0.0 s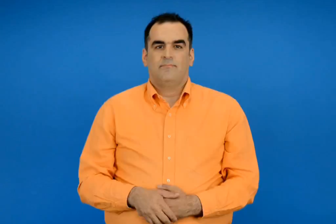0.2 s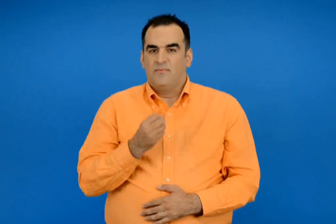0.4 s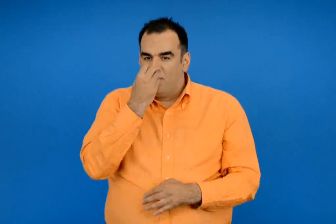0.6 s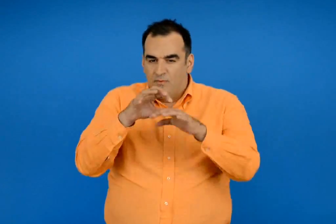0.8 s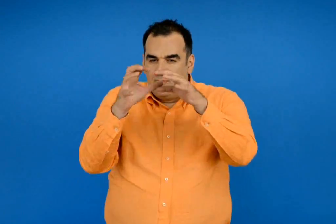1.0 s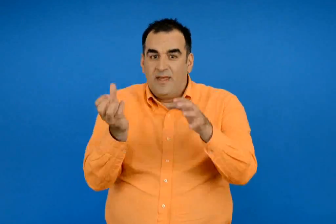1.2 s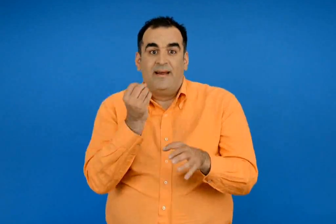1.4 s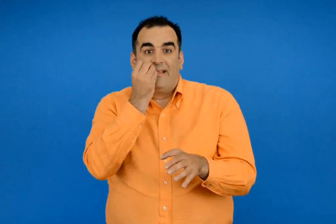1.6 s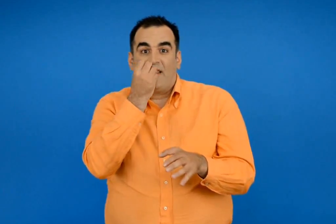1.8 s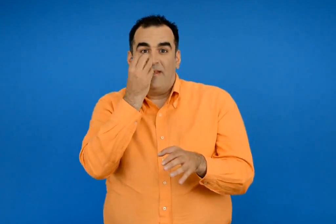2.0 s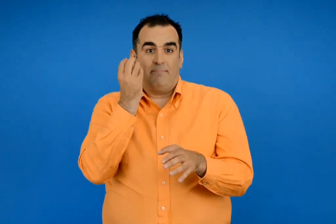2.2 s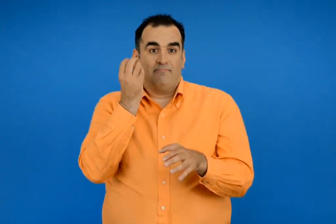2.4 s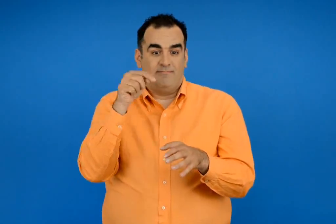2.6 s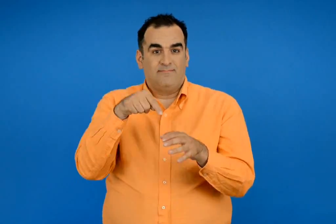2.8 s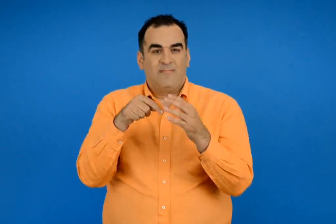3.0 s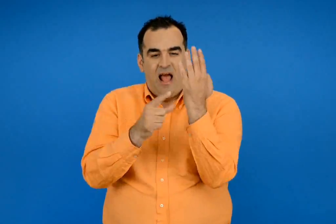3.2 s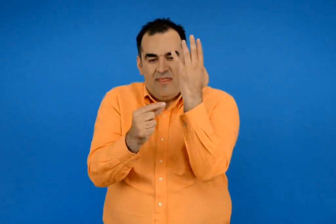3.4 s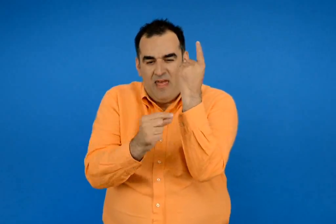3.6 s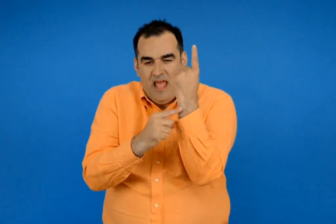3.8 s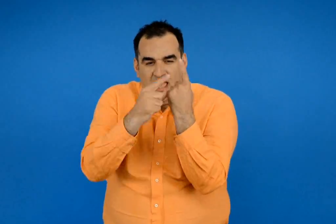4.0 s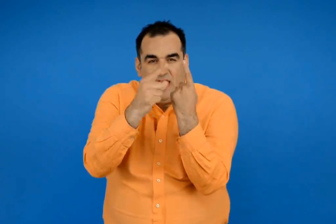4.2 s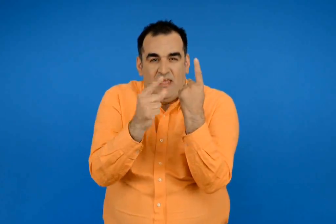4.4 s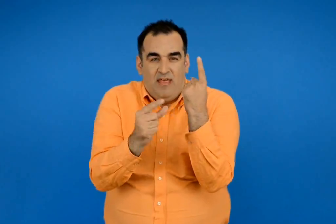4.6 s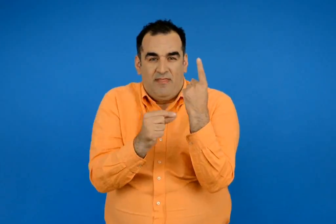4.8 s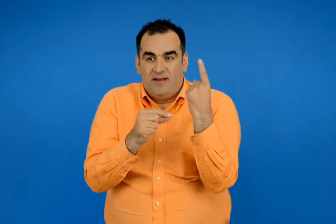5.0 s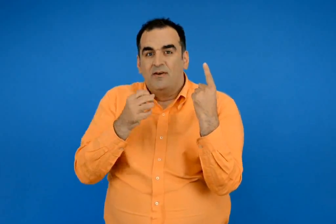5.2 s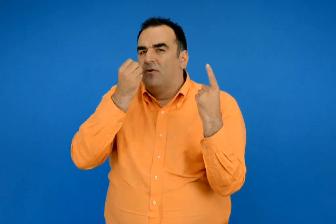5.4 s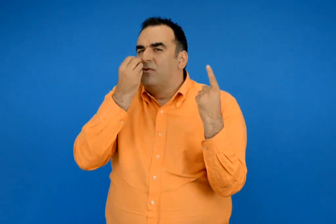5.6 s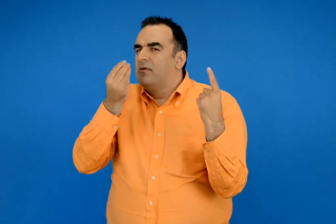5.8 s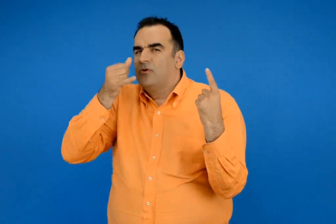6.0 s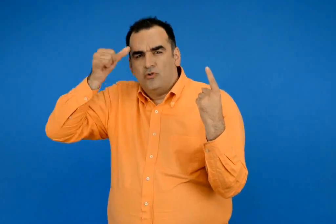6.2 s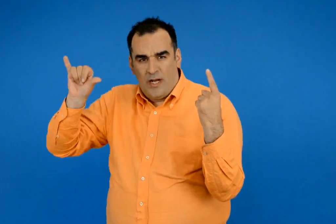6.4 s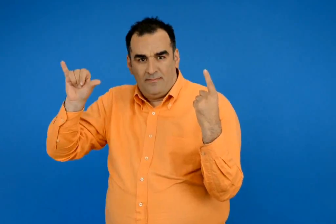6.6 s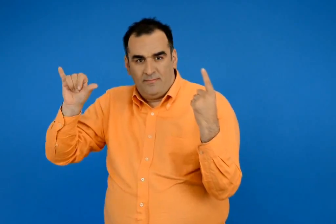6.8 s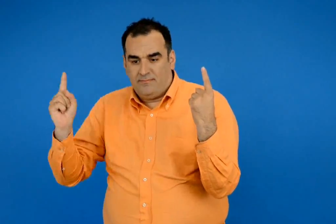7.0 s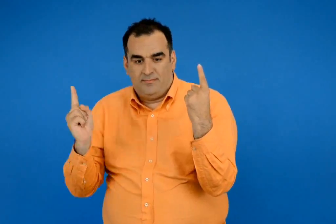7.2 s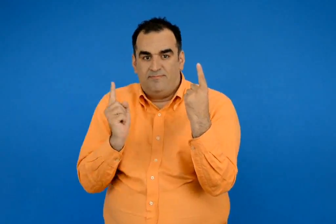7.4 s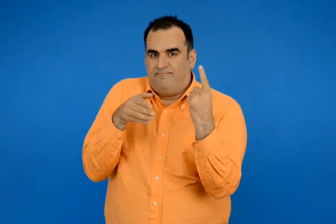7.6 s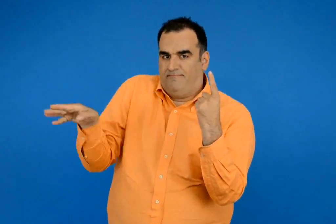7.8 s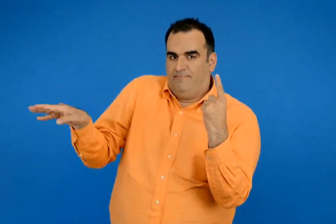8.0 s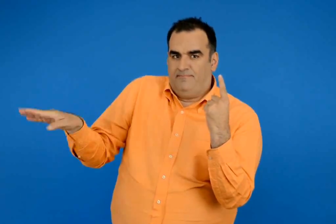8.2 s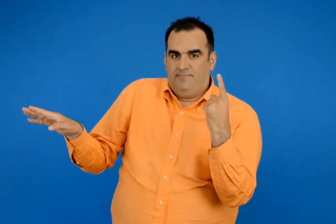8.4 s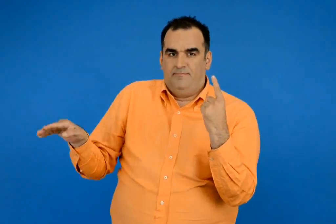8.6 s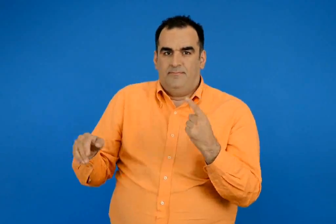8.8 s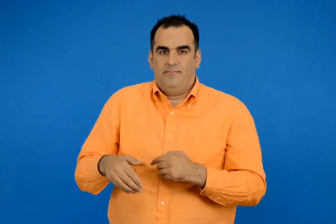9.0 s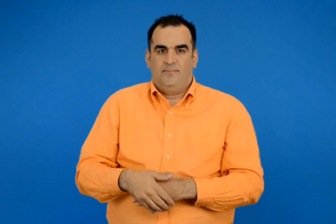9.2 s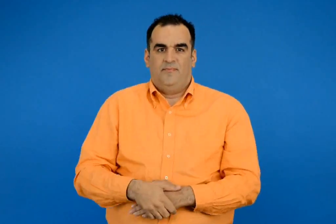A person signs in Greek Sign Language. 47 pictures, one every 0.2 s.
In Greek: η τριανταφυλλιά έχει αγκάθια για να διώχνει μακριά της τα φυτοφάγα ζώα
